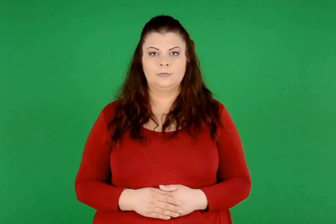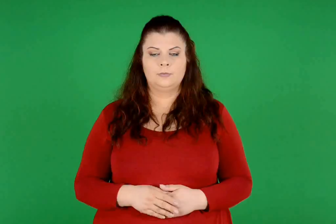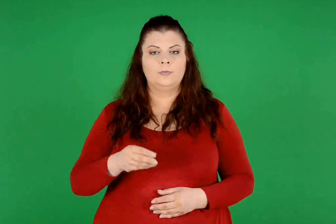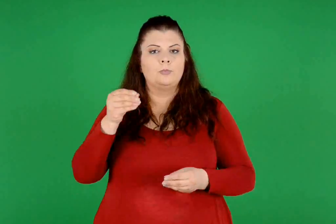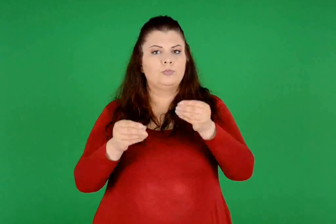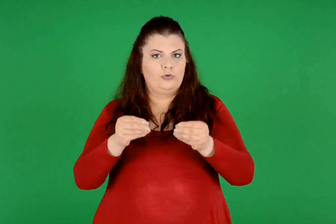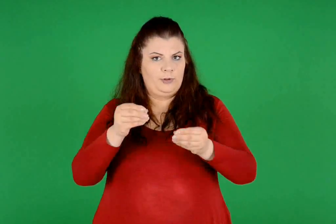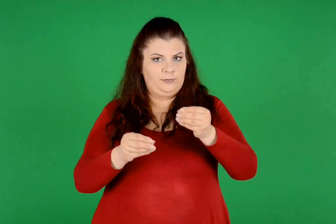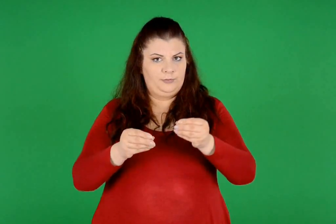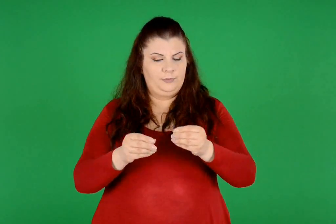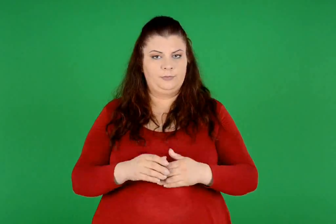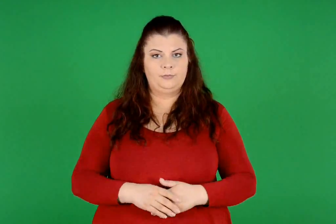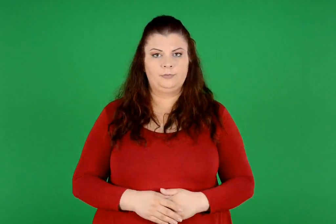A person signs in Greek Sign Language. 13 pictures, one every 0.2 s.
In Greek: πρόβλημα
